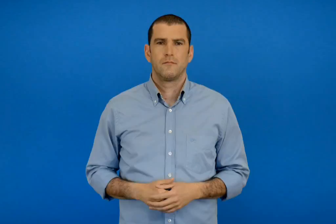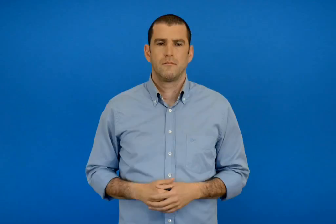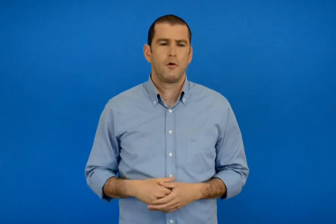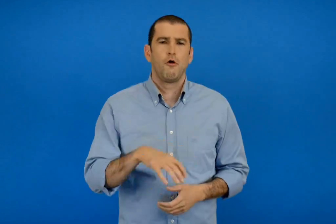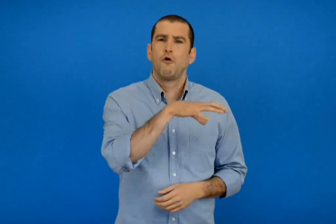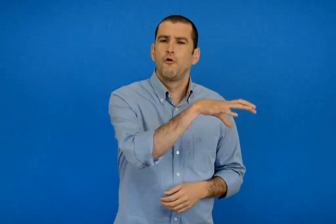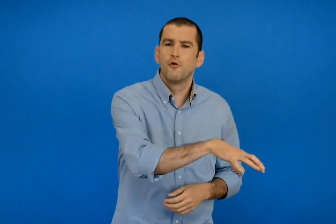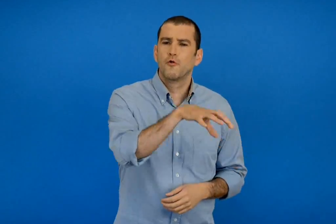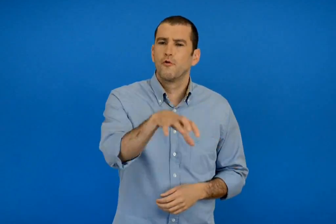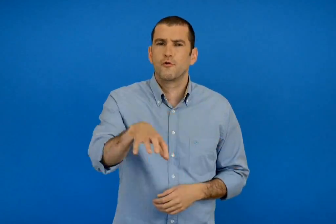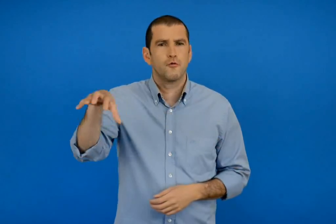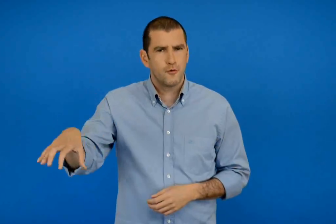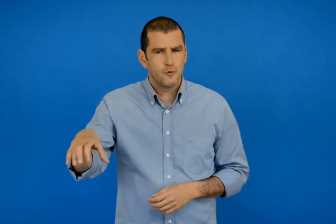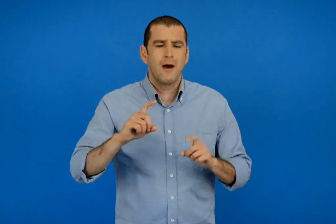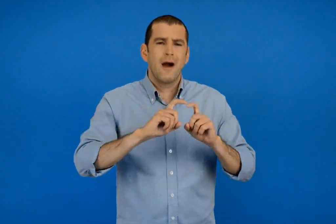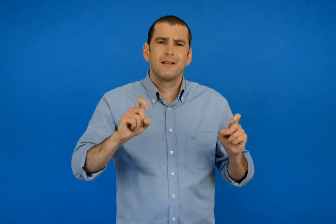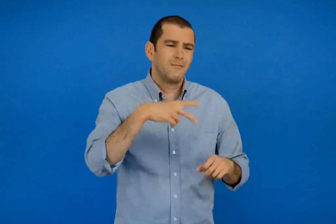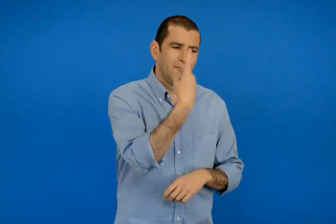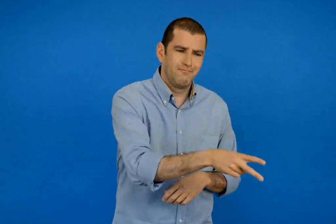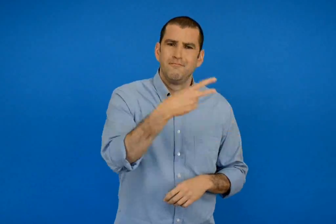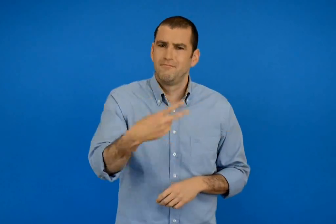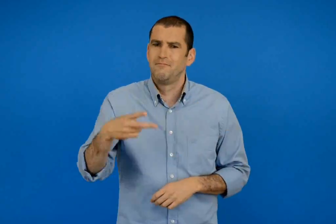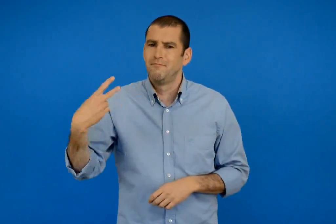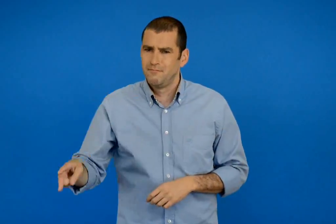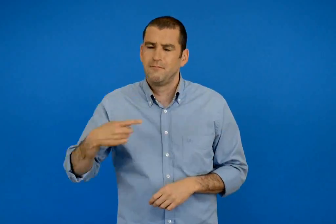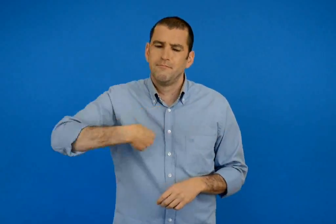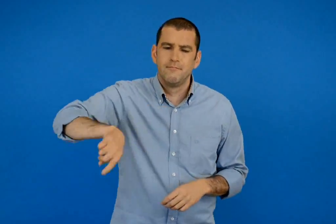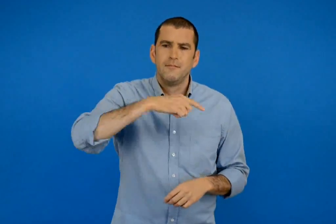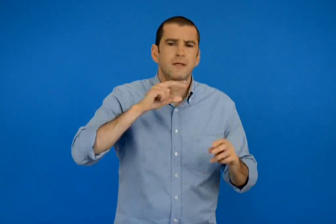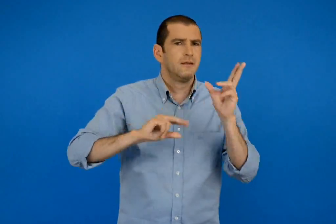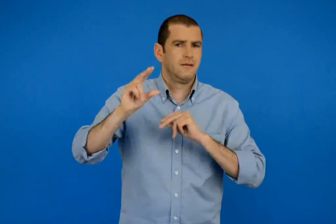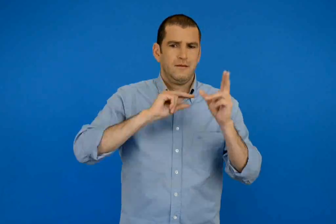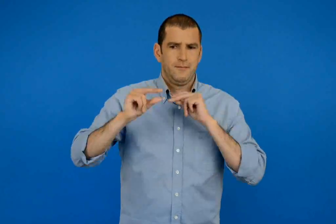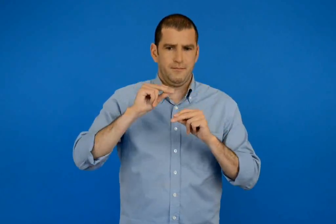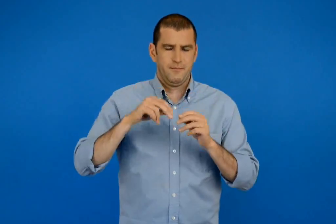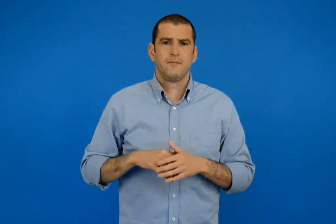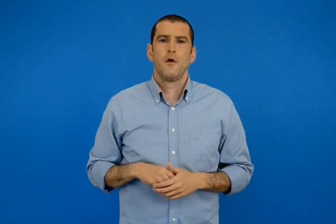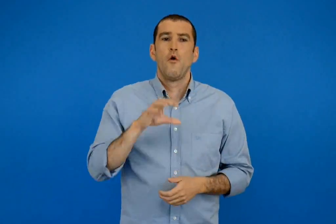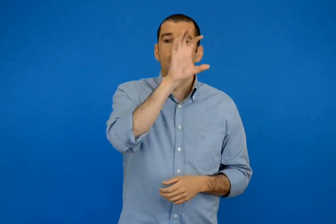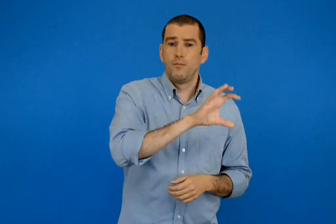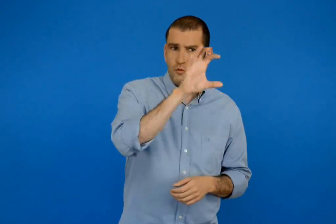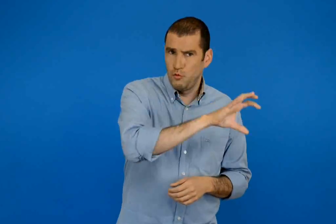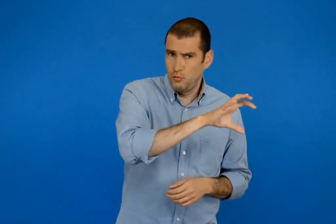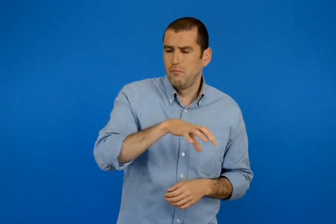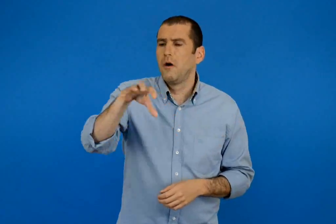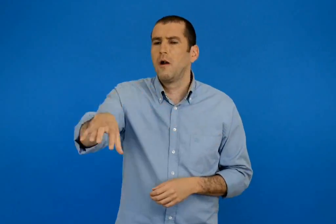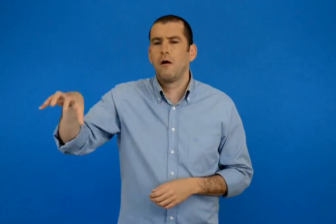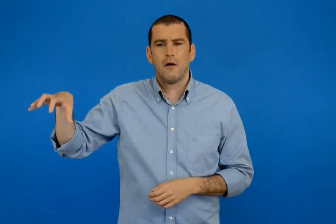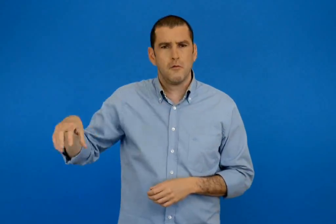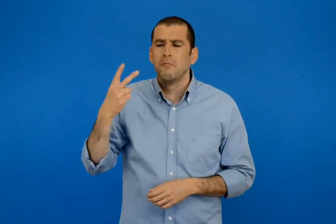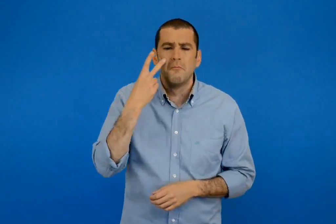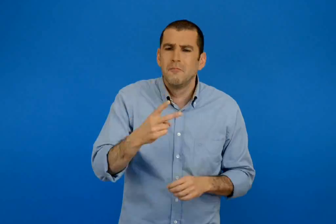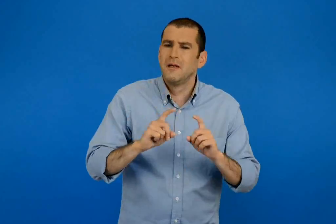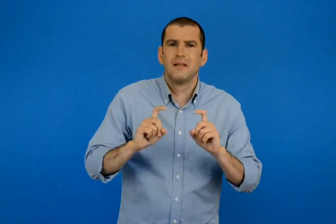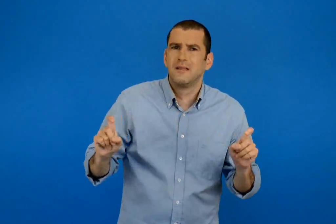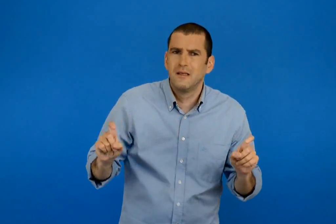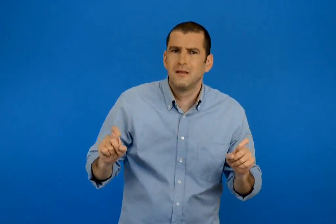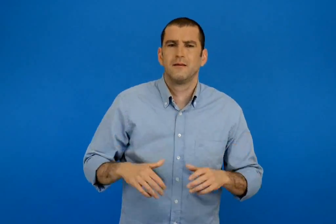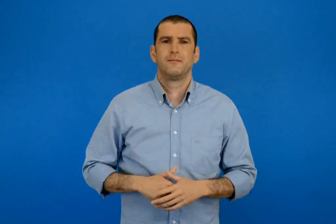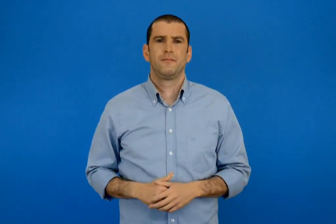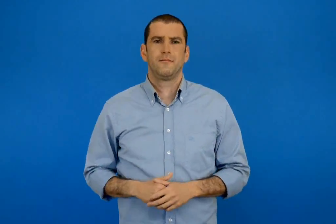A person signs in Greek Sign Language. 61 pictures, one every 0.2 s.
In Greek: συζητάμε για κάθε χώρο και για τα αντικείμενα που βρίσκονται σε αυτόν τι άλλο μπορούμε να συναντήσουμε στα μουσεία και στους άλλους χώρους ;
